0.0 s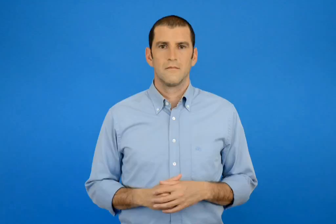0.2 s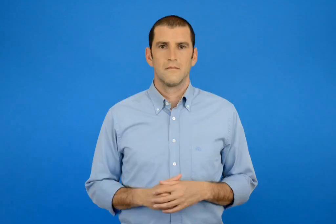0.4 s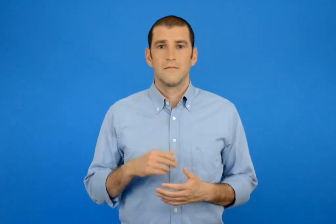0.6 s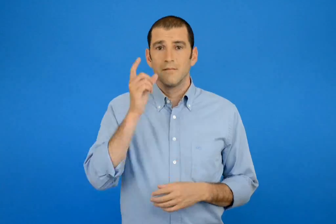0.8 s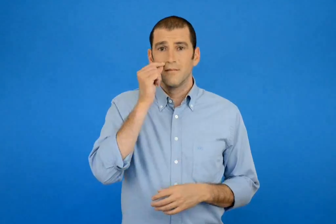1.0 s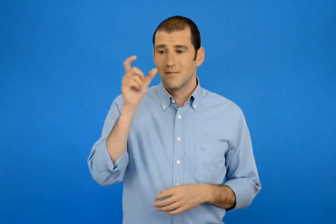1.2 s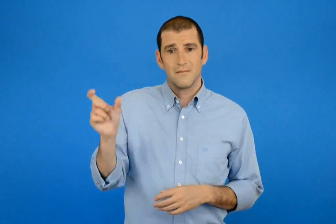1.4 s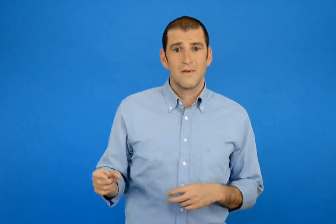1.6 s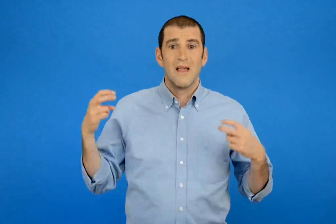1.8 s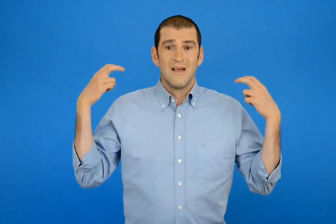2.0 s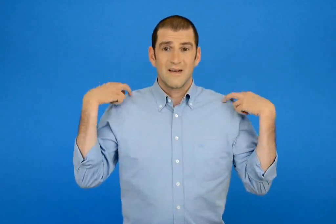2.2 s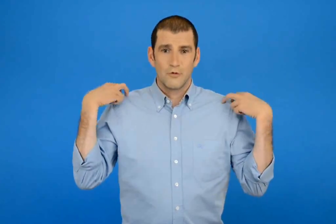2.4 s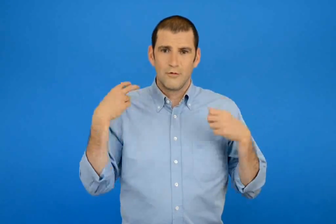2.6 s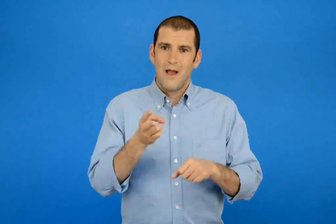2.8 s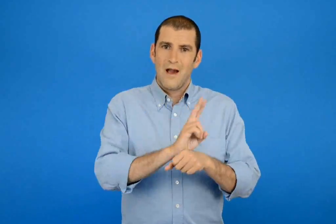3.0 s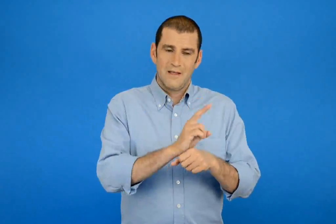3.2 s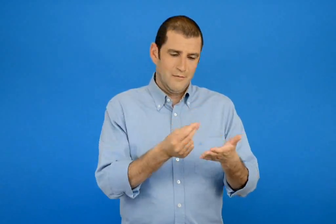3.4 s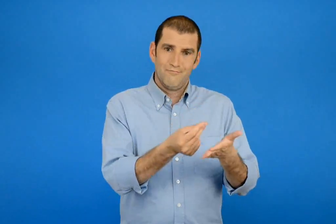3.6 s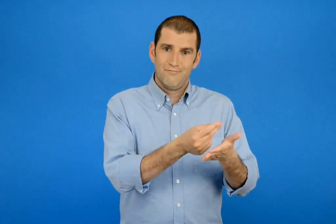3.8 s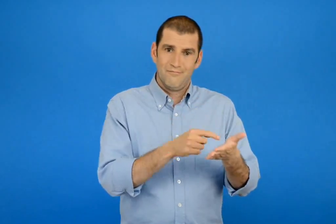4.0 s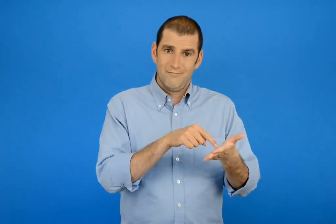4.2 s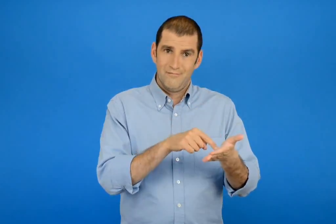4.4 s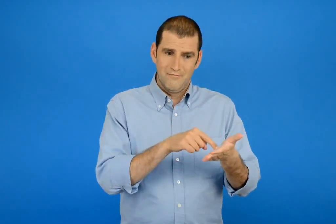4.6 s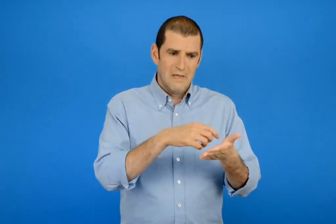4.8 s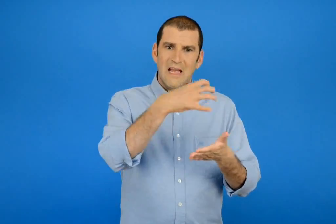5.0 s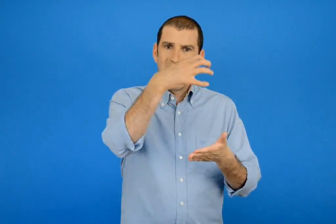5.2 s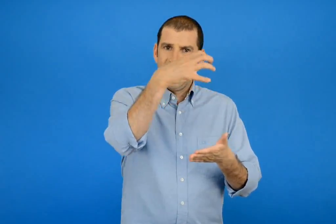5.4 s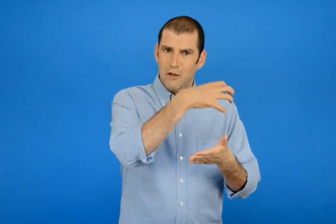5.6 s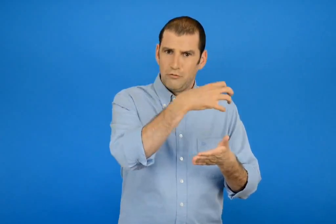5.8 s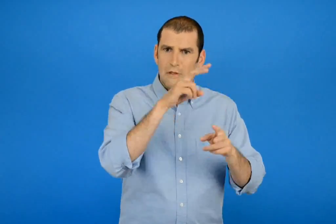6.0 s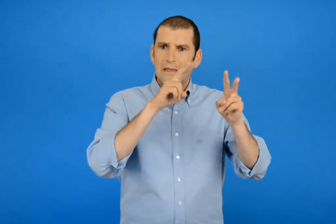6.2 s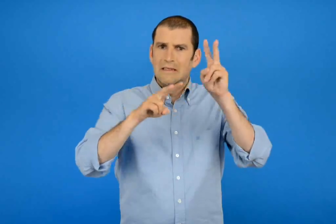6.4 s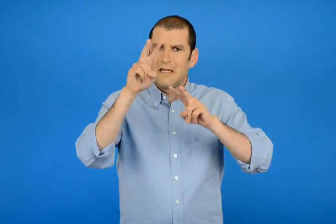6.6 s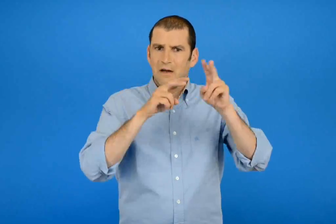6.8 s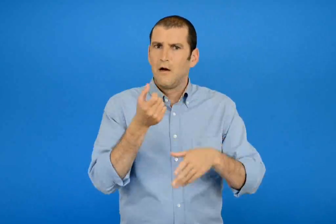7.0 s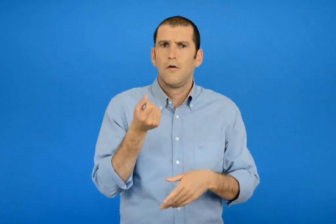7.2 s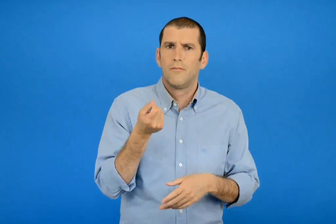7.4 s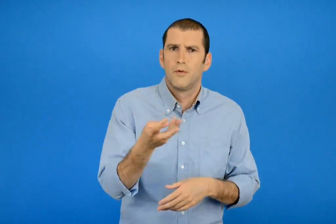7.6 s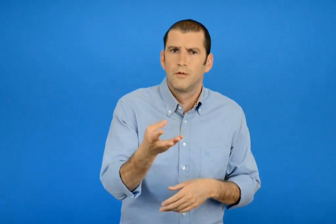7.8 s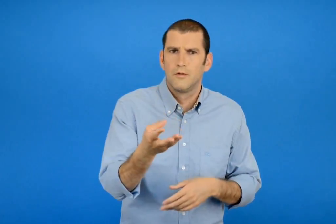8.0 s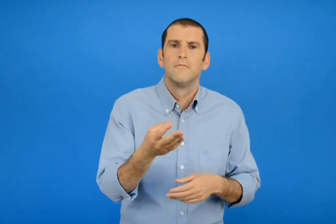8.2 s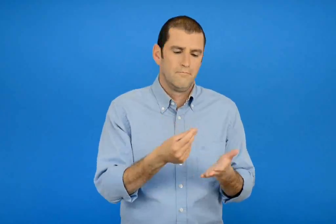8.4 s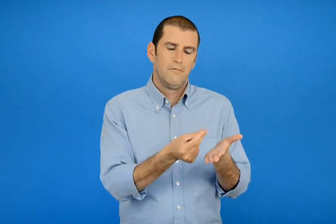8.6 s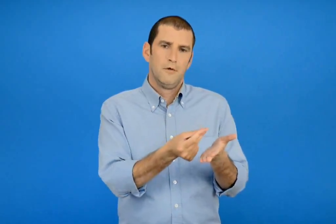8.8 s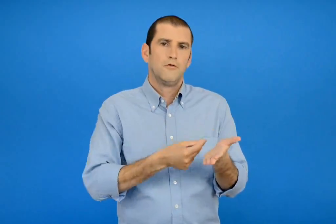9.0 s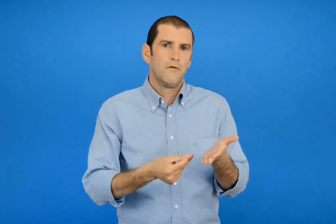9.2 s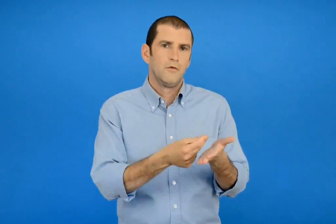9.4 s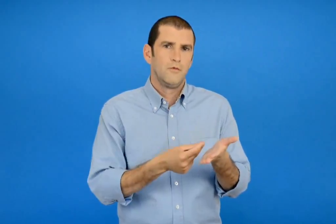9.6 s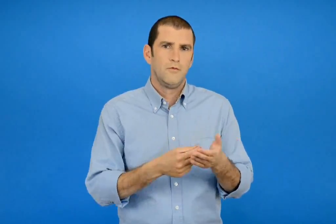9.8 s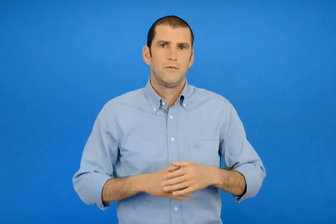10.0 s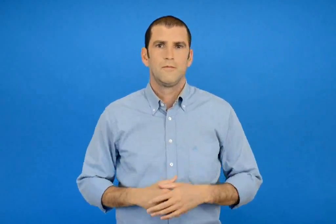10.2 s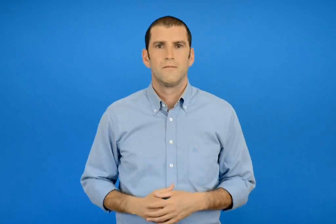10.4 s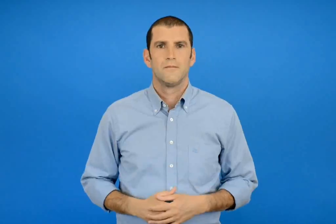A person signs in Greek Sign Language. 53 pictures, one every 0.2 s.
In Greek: πόσοι ήλιοι και πόσα σύννεφα θα υπάρχουν στο χαρτί του χρήστου ; ζωγραφίζω
